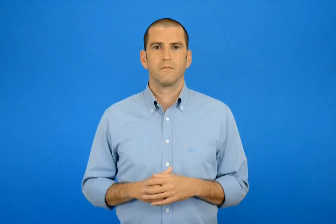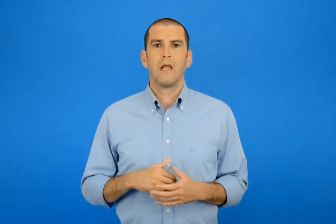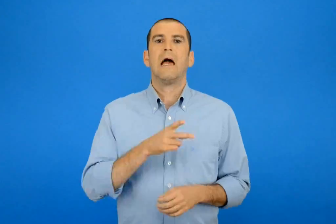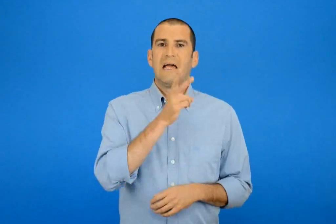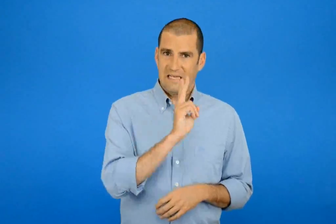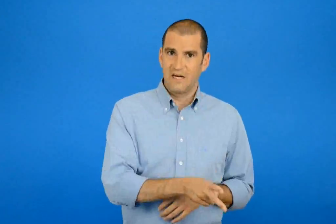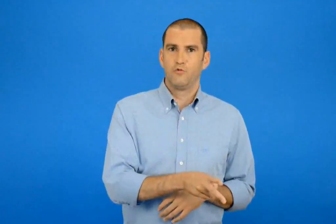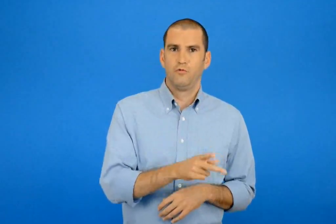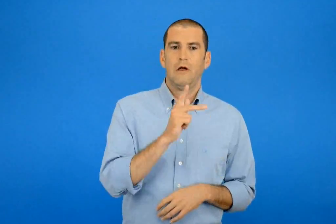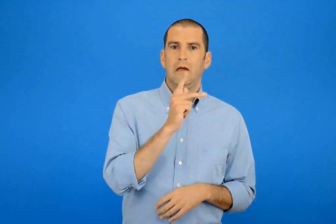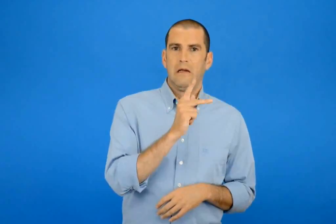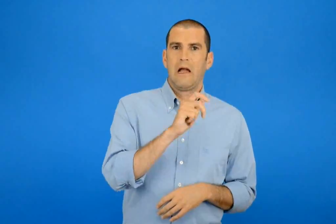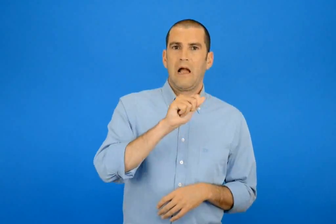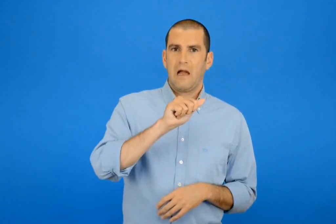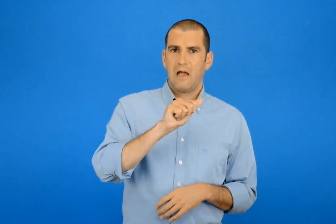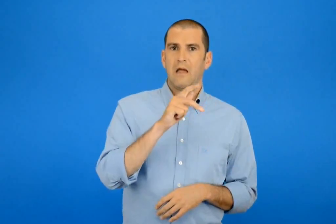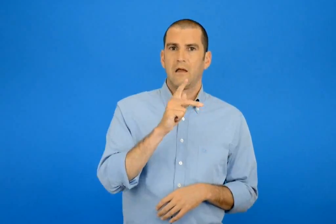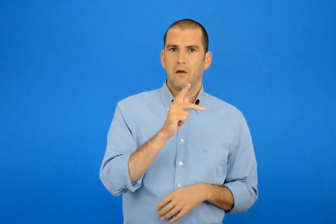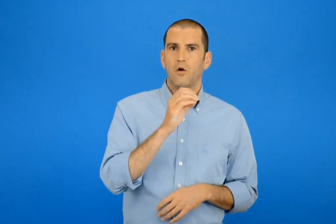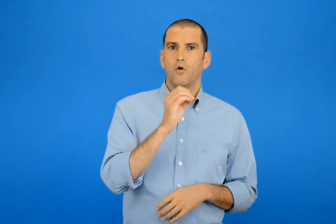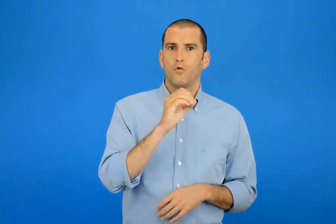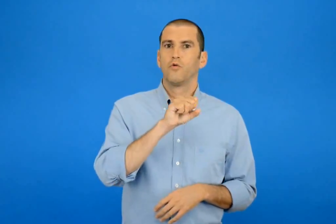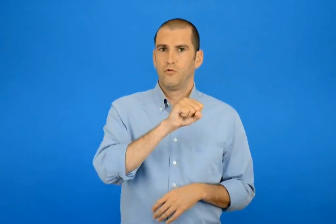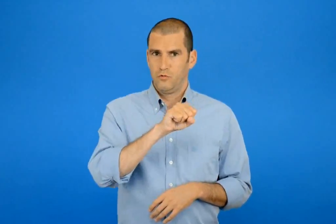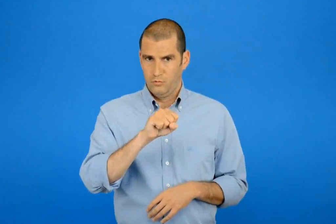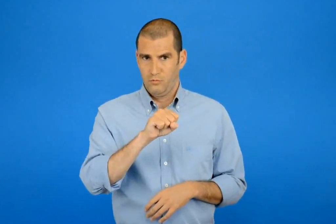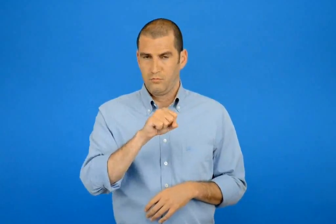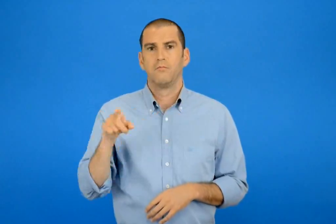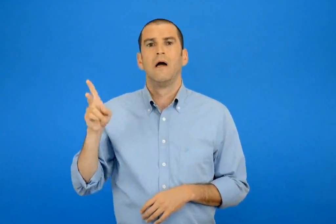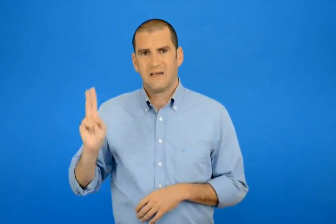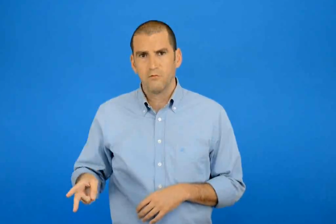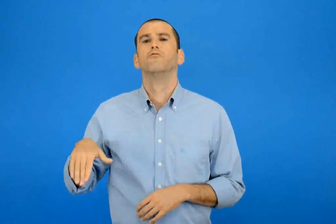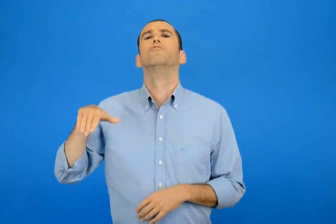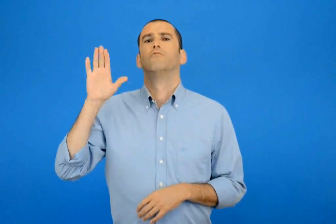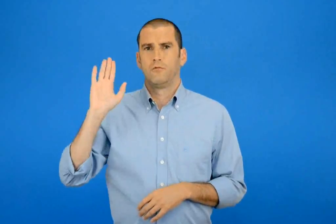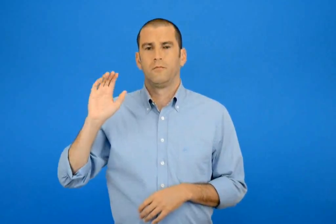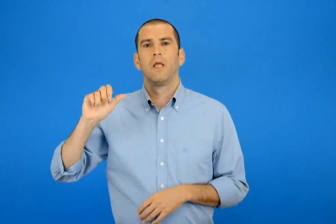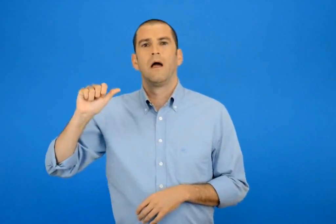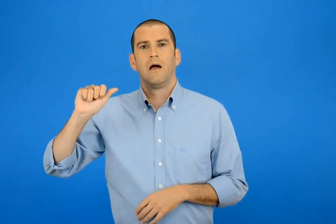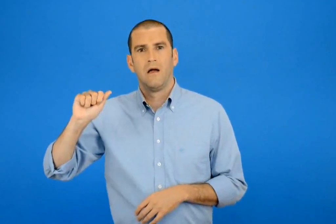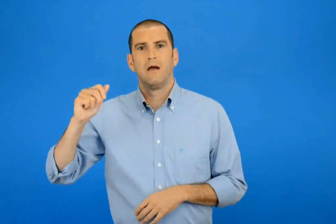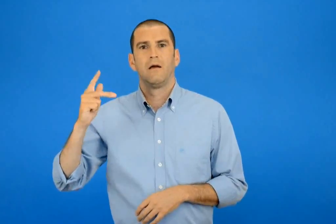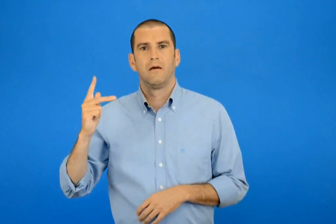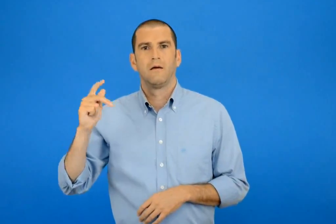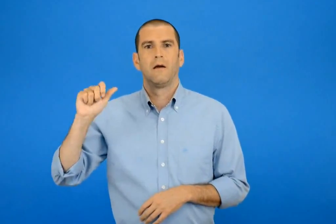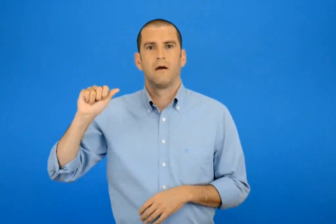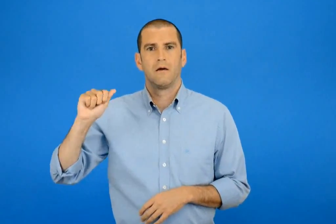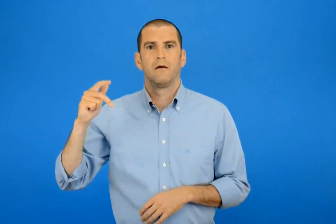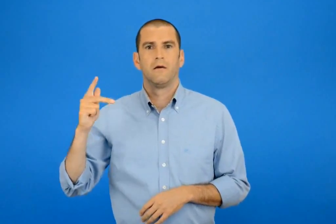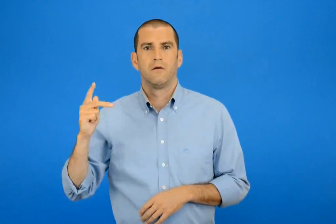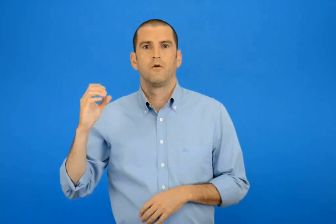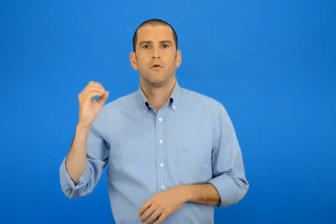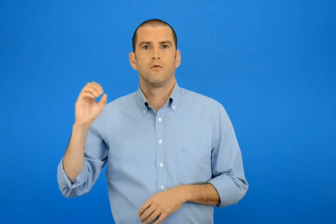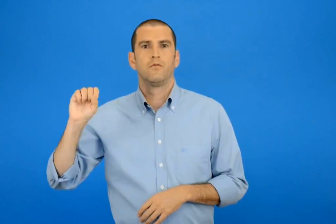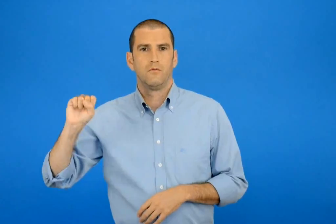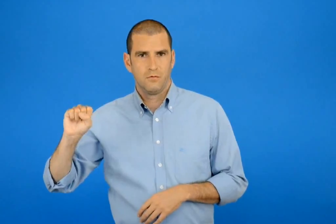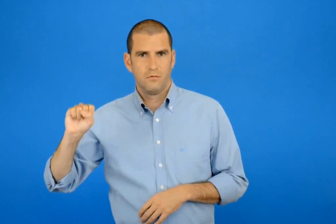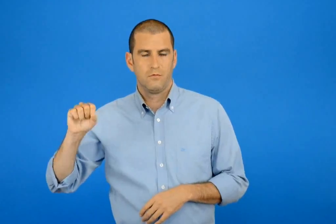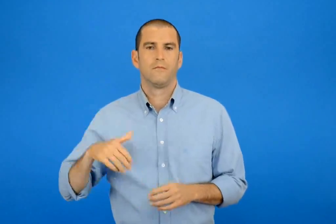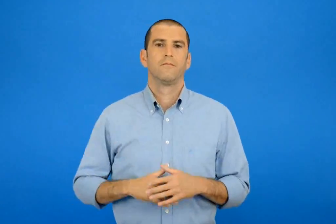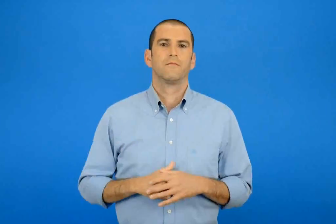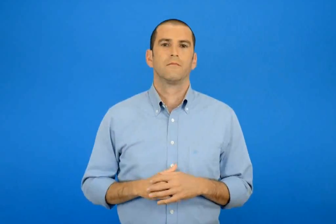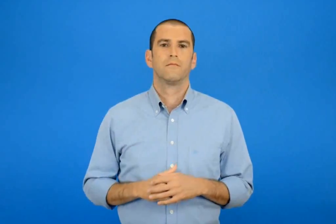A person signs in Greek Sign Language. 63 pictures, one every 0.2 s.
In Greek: κακός άκακος
